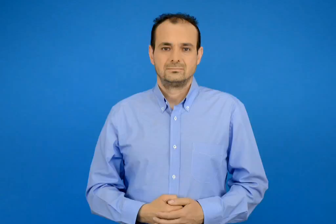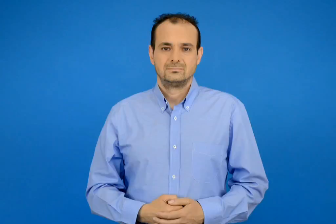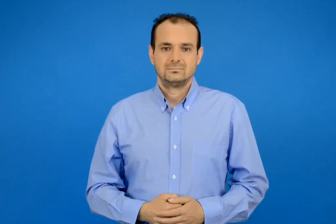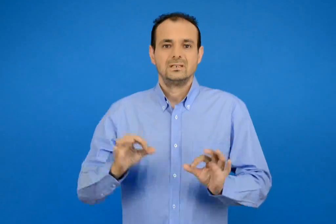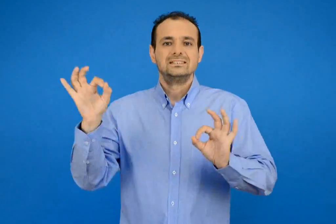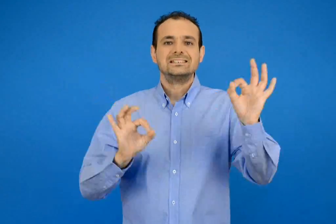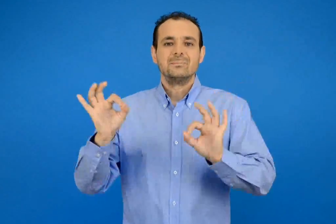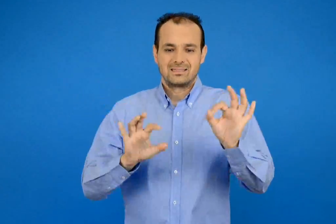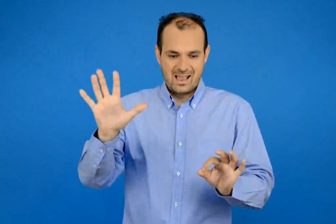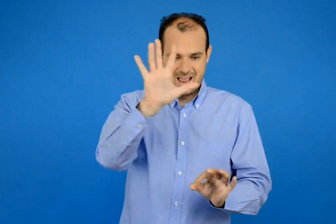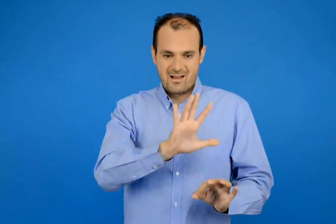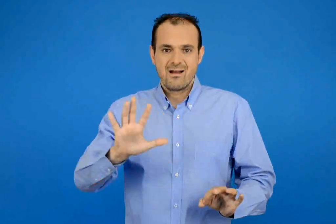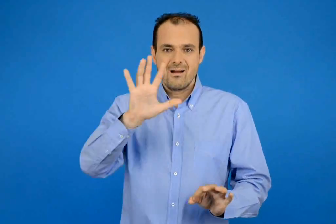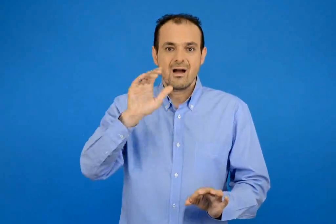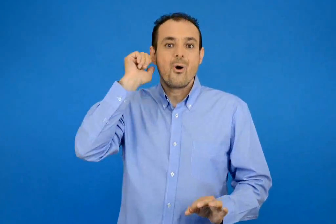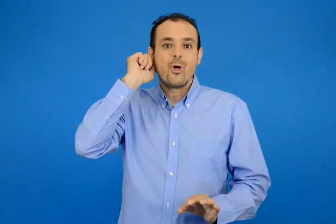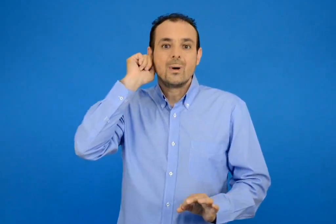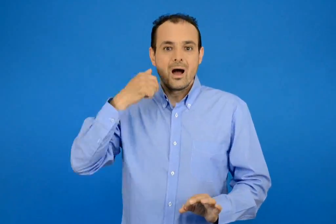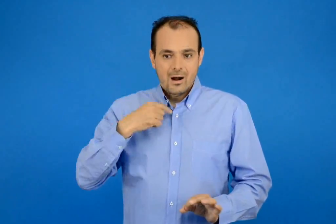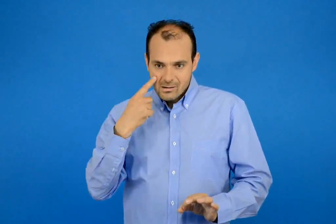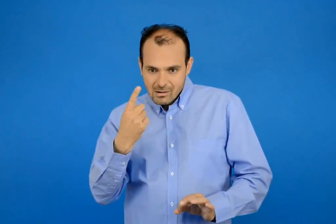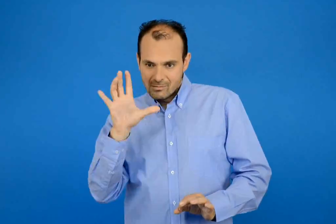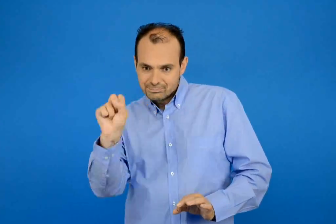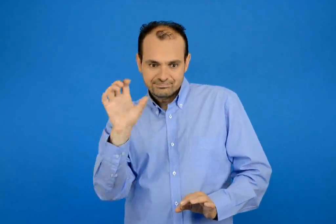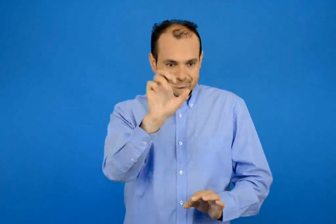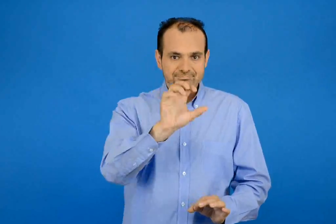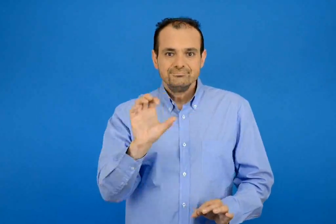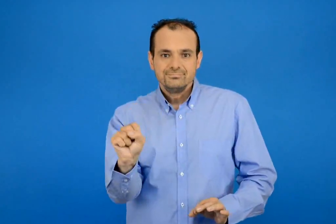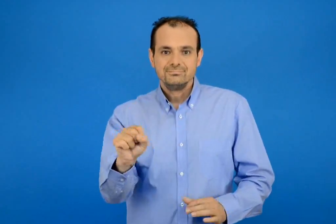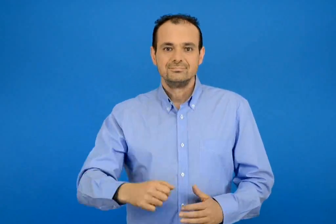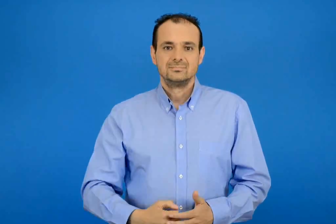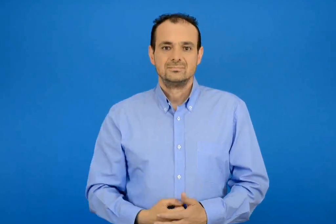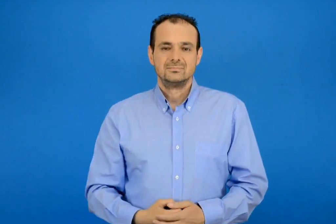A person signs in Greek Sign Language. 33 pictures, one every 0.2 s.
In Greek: διακρίνω τα σχήματα και τα ονομάζω
